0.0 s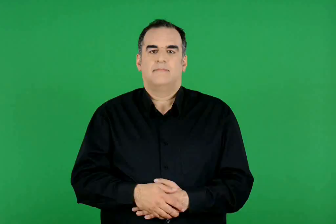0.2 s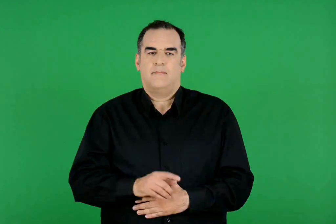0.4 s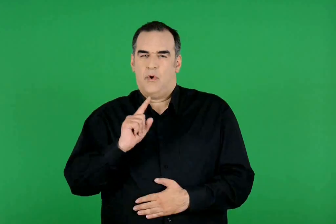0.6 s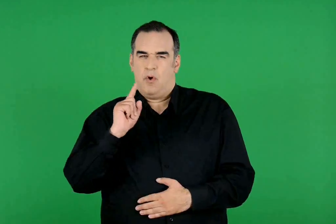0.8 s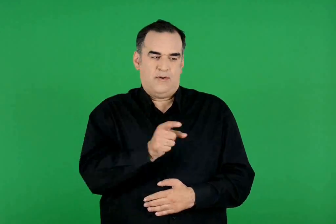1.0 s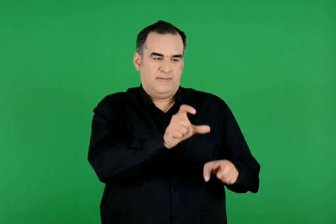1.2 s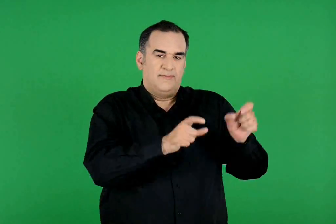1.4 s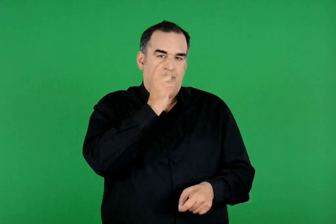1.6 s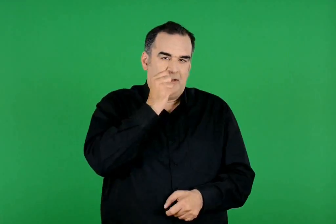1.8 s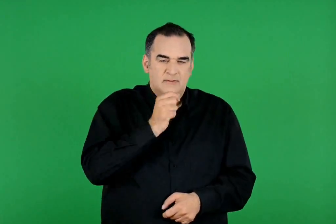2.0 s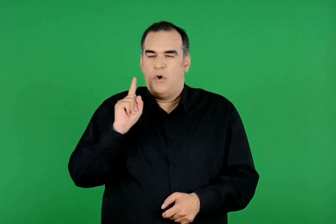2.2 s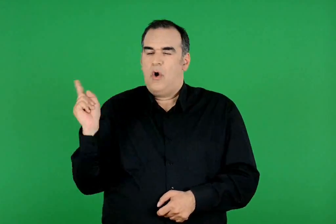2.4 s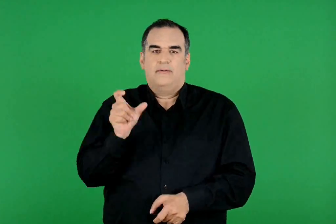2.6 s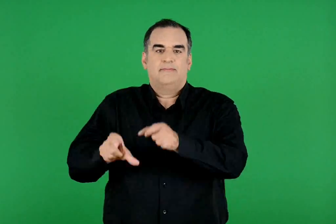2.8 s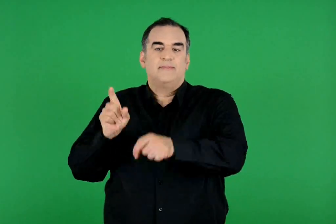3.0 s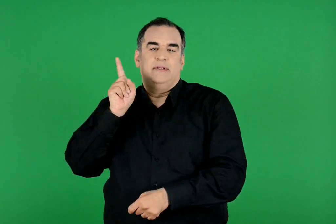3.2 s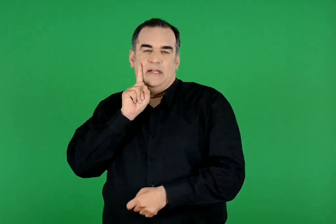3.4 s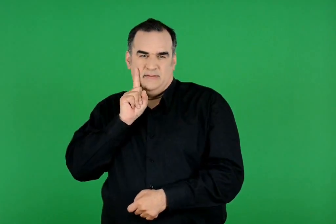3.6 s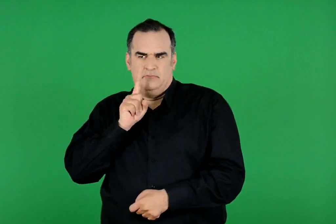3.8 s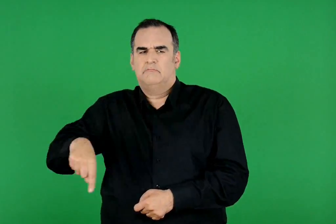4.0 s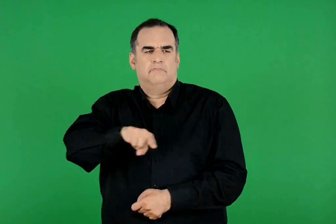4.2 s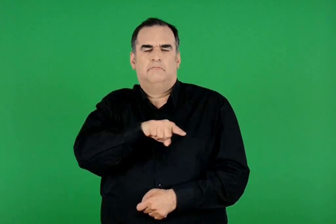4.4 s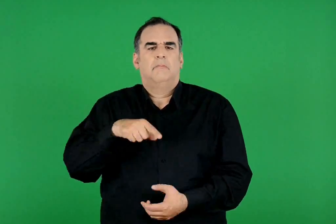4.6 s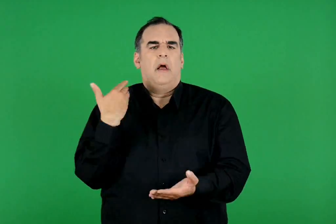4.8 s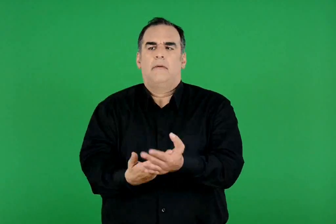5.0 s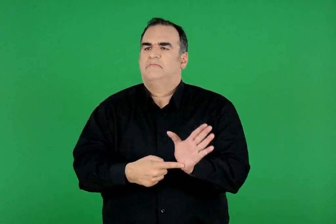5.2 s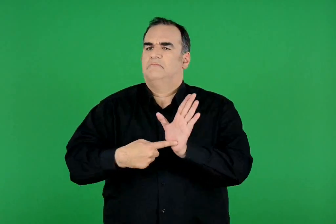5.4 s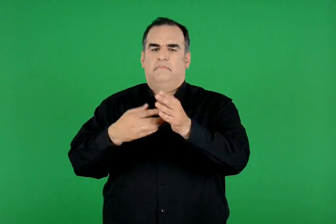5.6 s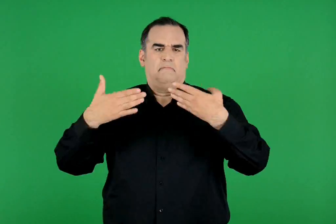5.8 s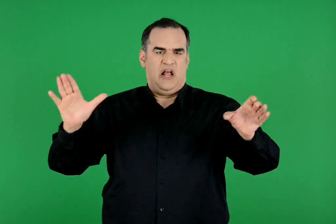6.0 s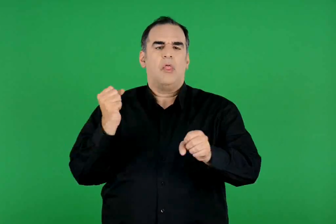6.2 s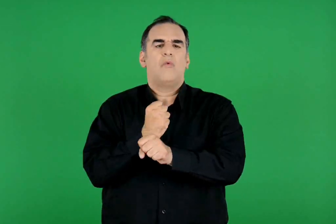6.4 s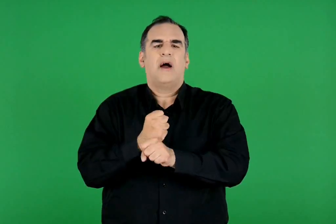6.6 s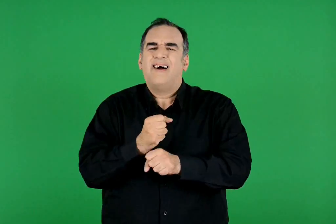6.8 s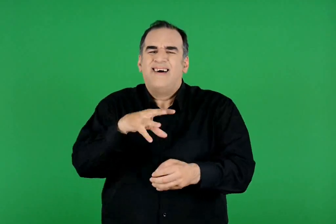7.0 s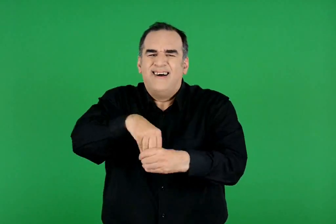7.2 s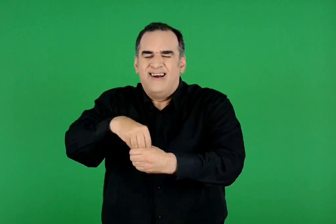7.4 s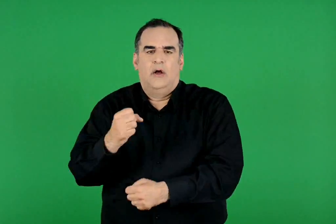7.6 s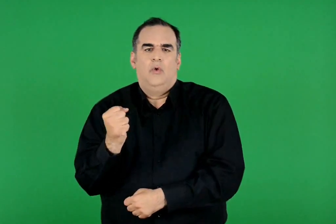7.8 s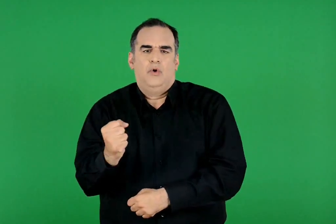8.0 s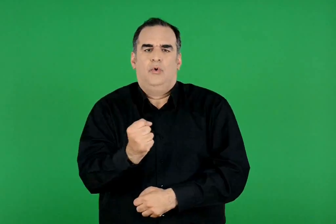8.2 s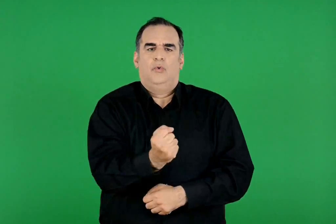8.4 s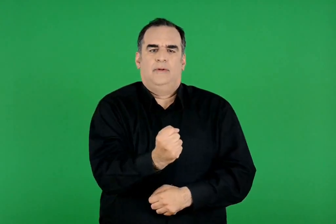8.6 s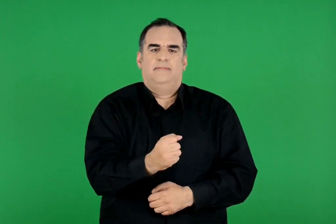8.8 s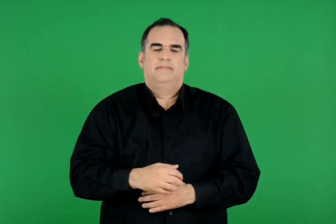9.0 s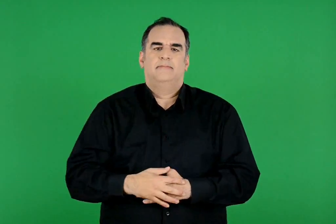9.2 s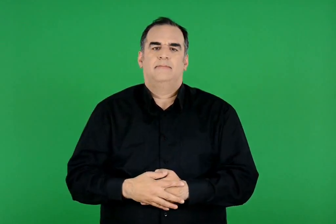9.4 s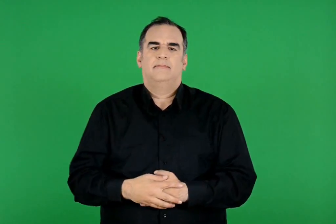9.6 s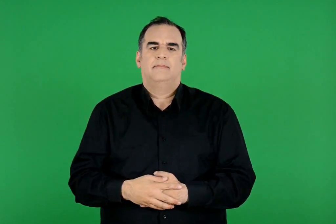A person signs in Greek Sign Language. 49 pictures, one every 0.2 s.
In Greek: όλοι αυτοί και όλες αυτές έχουν αποδείξει ότι είναι το ίδιο καλοί στις δουλειές που κάνουν
